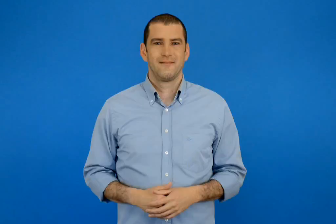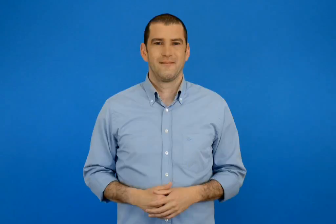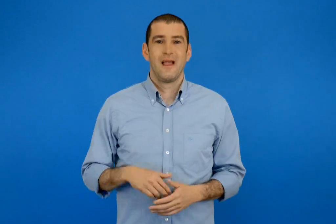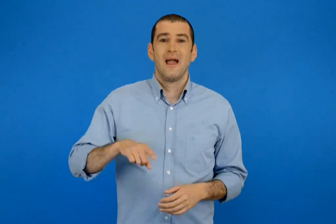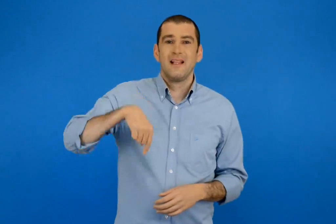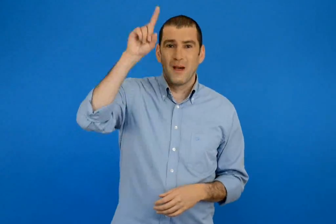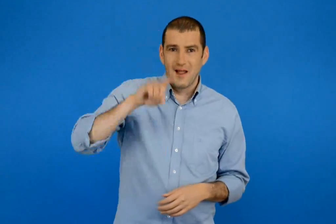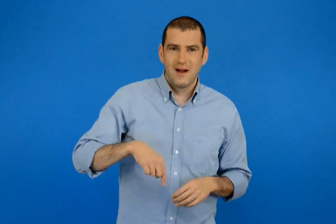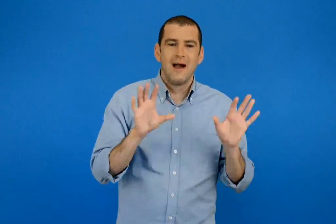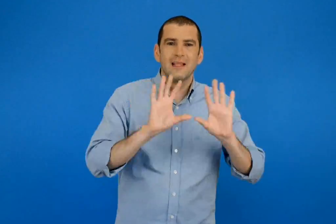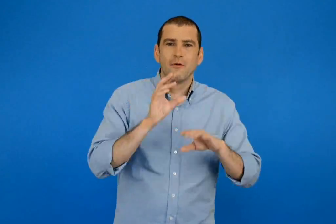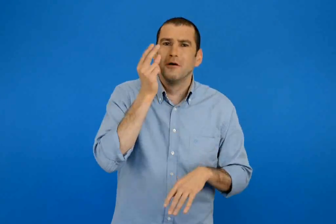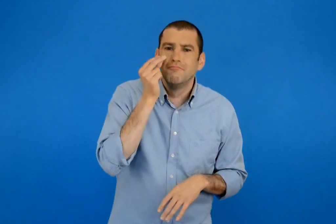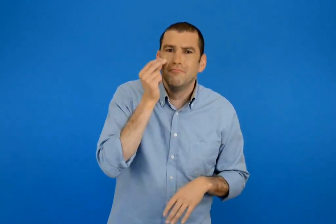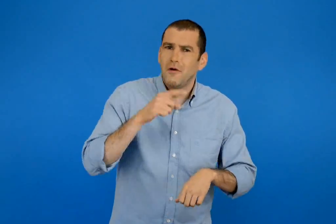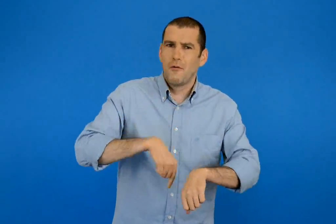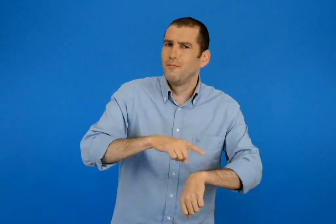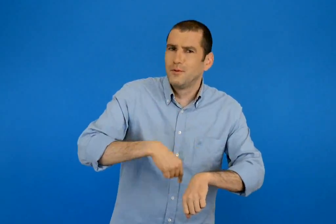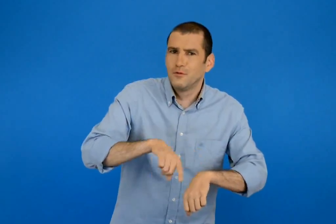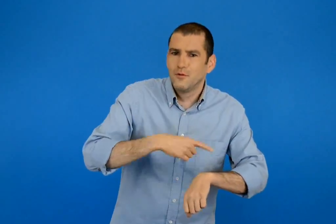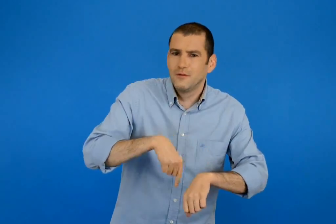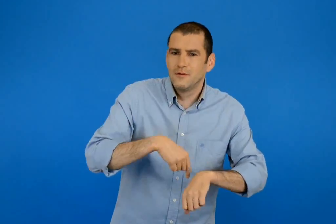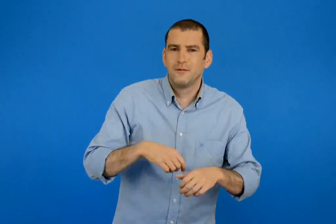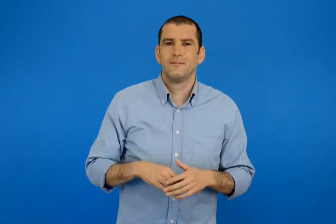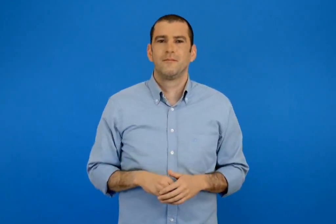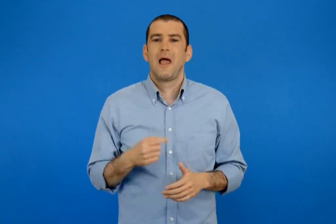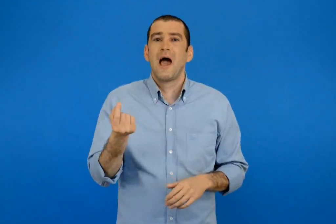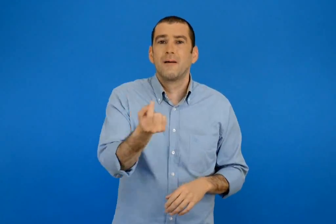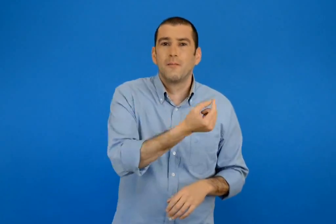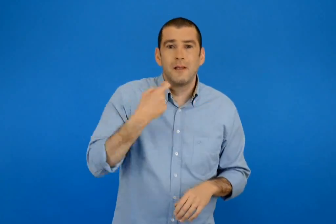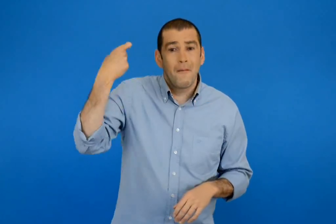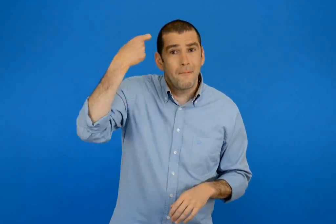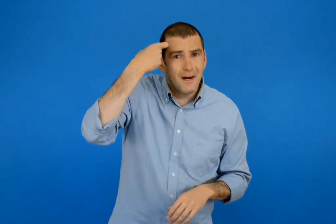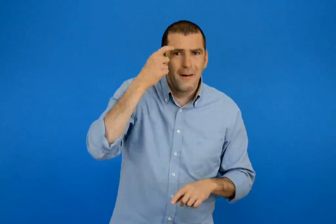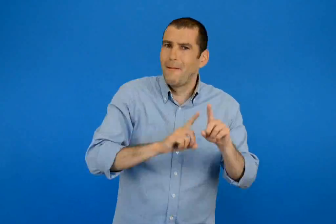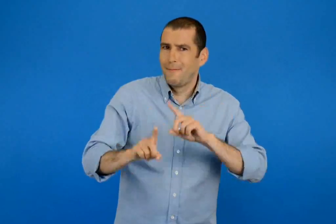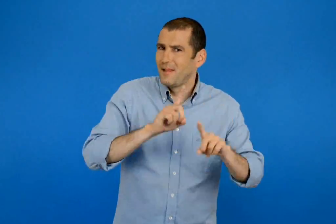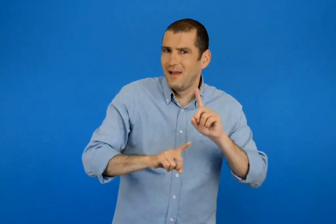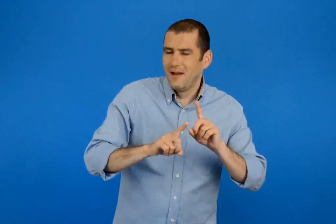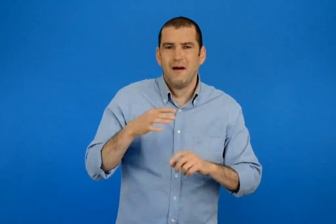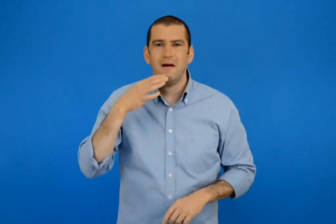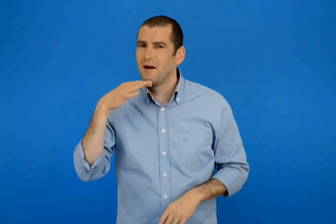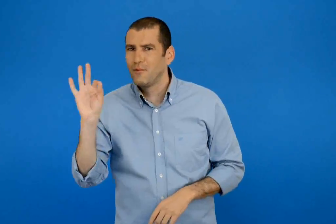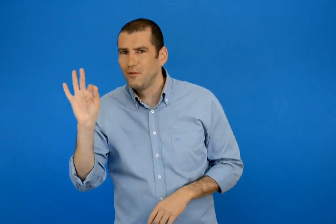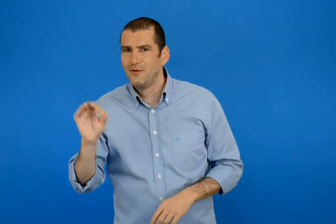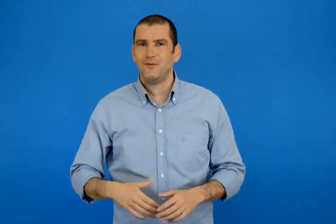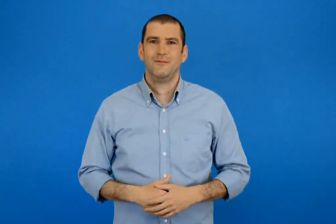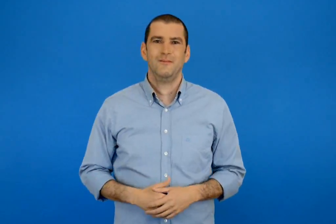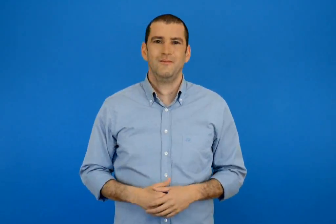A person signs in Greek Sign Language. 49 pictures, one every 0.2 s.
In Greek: πόσες ώρες τη μέρα βλέπεις τηλεόραση ; ποια είναι η αγαπημένη σου εκπομπή ; γιατί ;
